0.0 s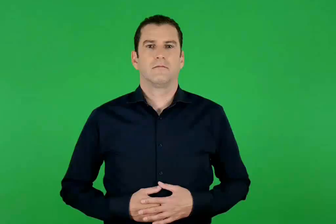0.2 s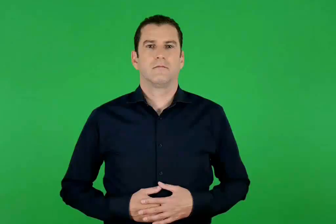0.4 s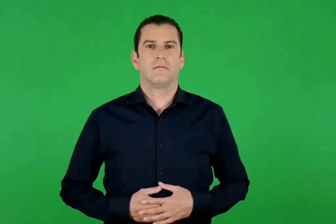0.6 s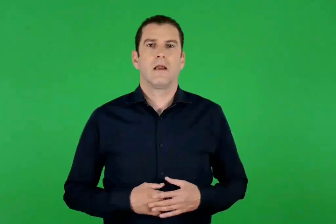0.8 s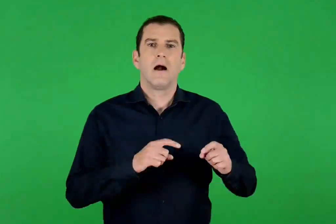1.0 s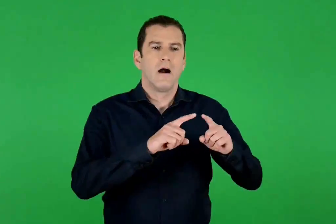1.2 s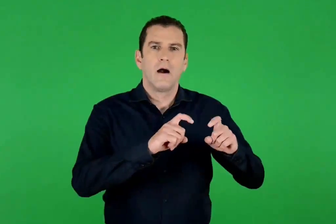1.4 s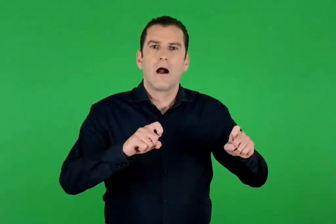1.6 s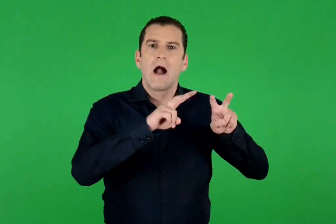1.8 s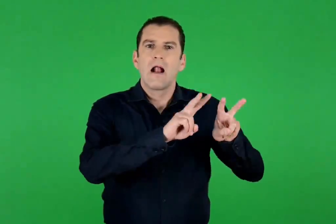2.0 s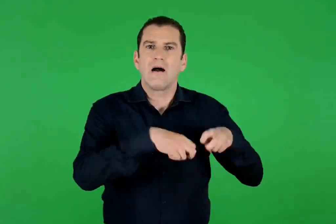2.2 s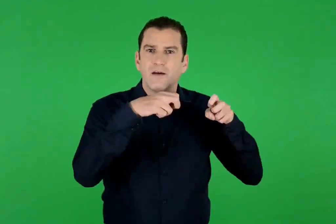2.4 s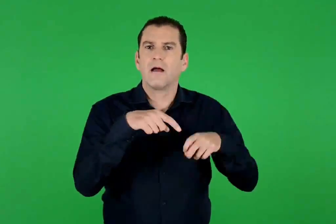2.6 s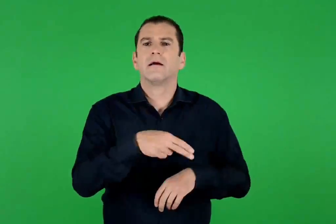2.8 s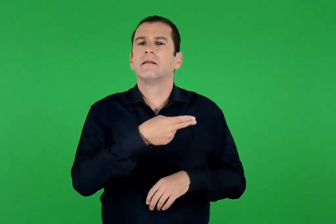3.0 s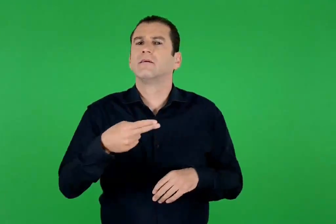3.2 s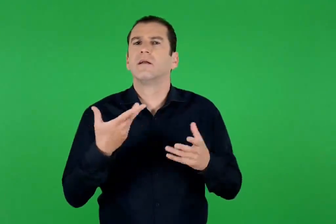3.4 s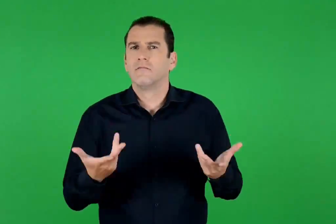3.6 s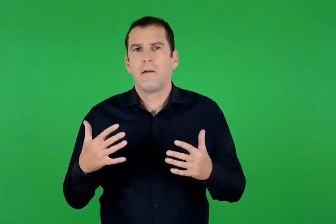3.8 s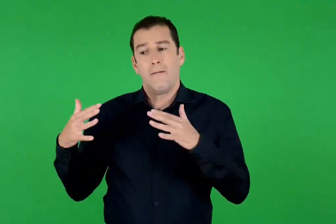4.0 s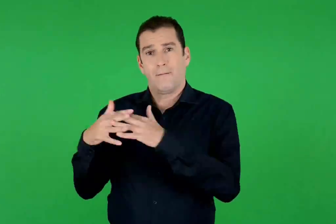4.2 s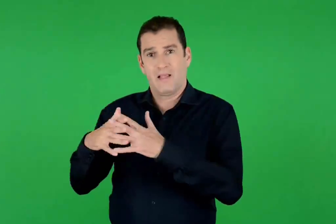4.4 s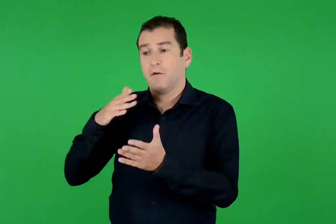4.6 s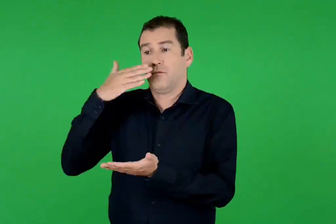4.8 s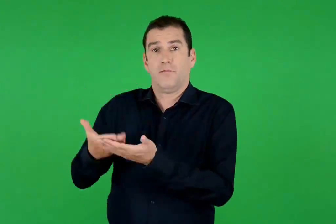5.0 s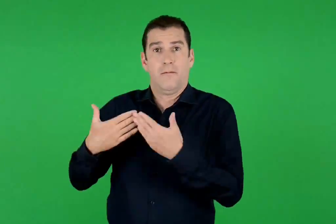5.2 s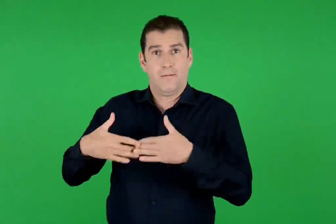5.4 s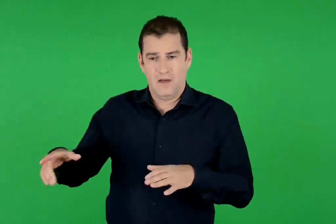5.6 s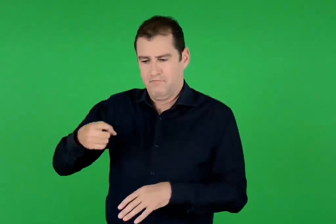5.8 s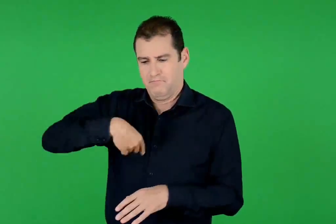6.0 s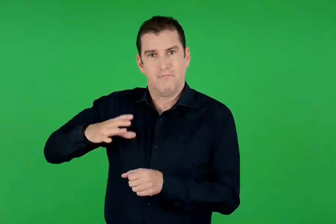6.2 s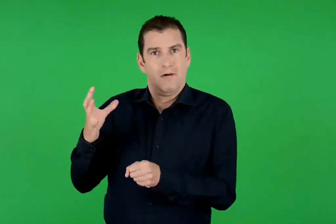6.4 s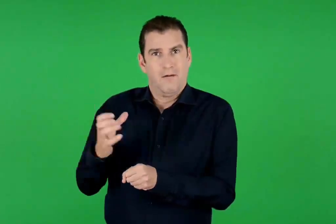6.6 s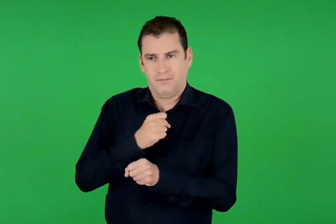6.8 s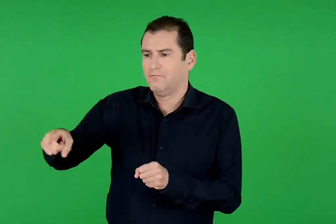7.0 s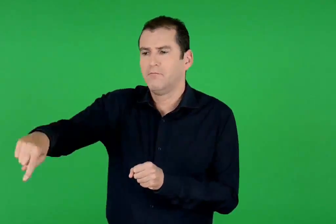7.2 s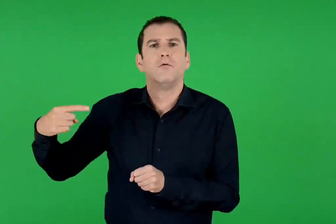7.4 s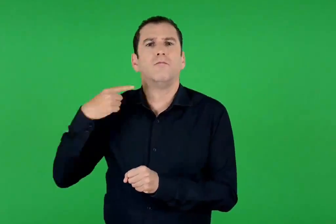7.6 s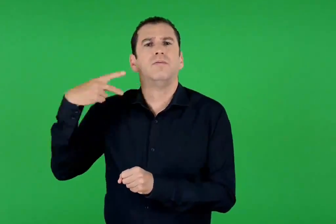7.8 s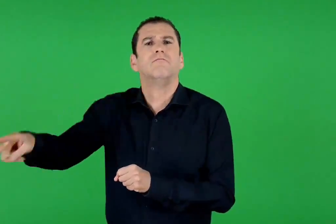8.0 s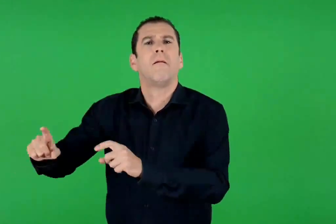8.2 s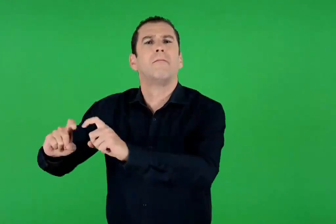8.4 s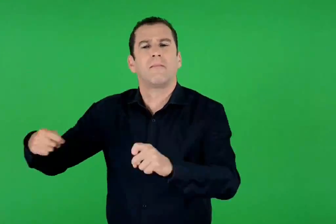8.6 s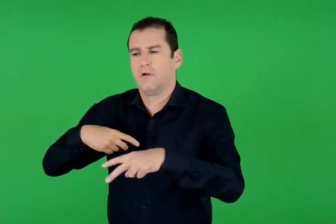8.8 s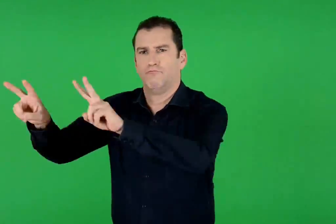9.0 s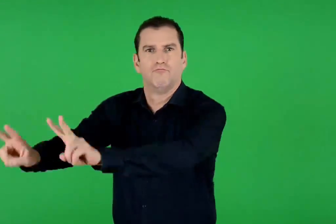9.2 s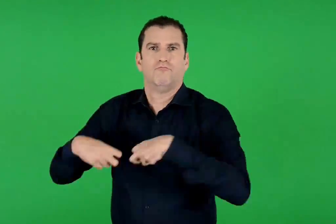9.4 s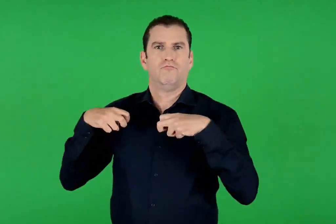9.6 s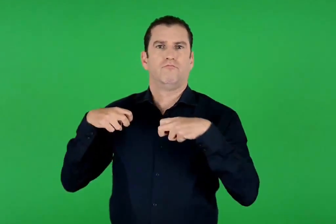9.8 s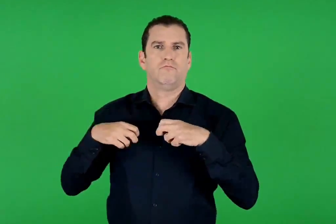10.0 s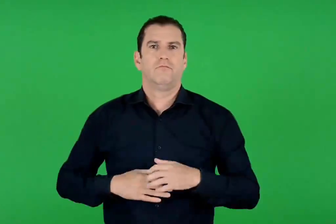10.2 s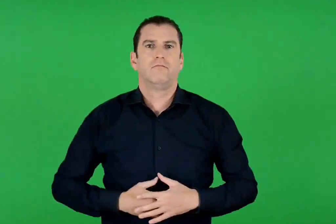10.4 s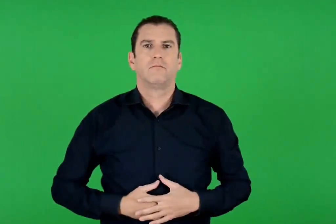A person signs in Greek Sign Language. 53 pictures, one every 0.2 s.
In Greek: λάφυρα πράγματα που έπαιρναν οι νικητές από τους νικημένους μετά τη μάχη
